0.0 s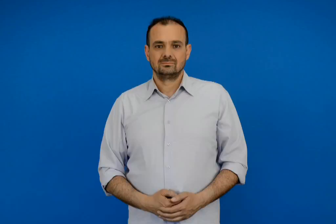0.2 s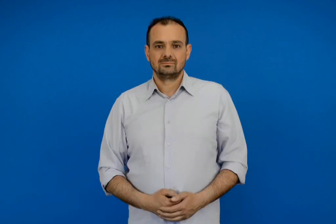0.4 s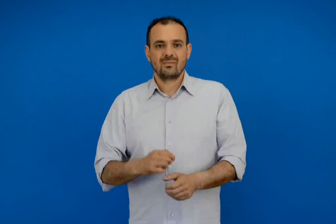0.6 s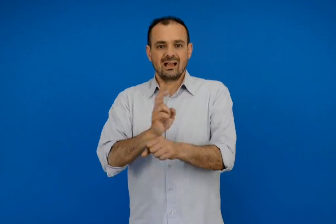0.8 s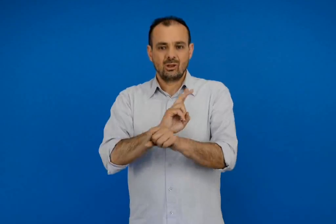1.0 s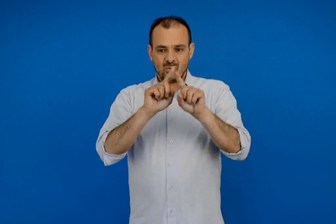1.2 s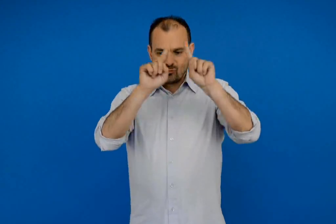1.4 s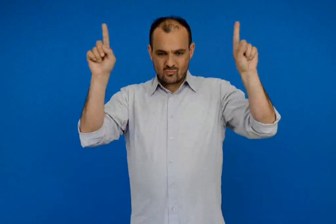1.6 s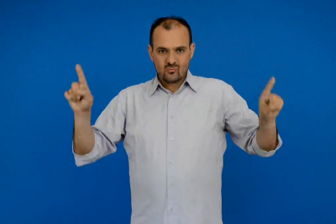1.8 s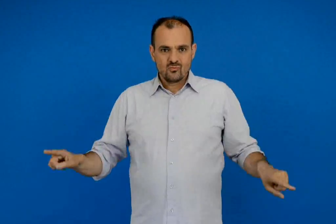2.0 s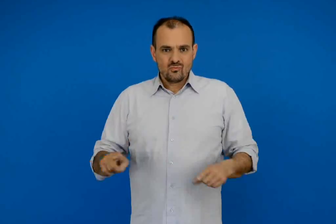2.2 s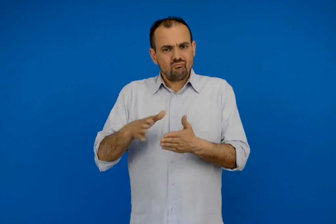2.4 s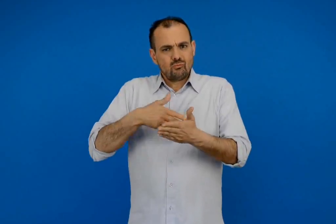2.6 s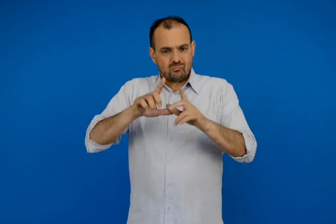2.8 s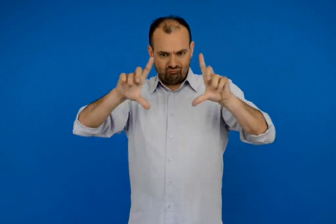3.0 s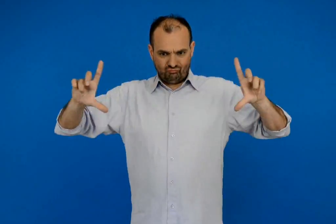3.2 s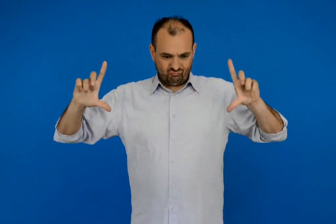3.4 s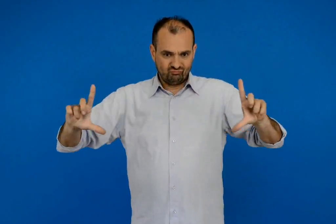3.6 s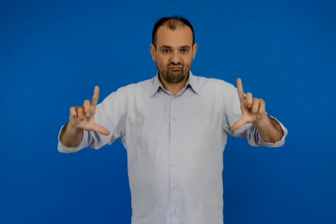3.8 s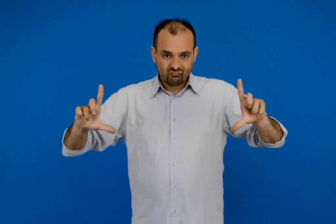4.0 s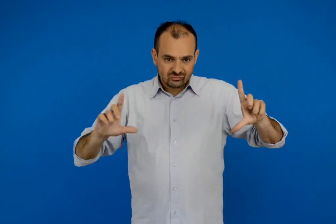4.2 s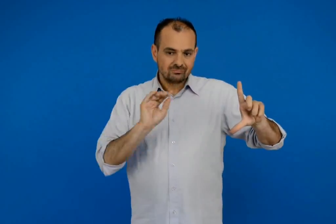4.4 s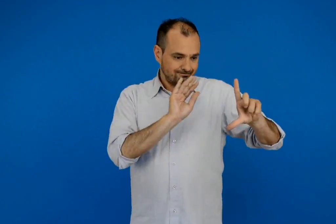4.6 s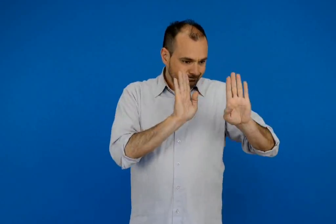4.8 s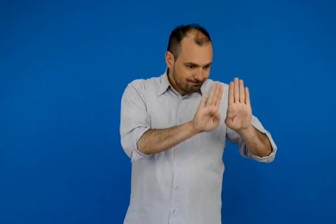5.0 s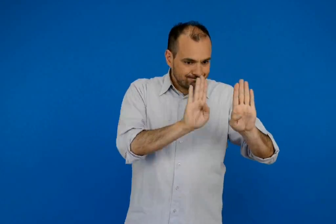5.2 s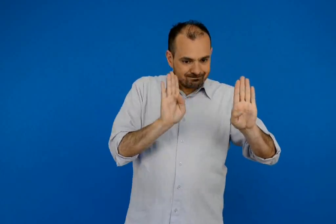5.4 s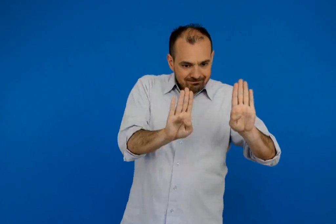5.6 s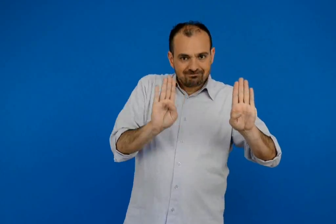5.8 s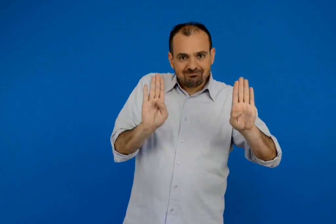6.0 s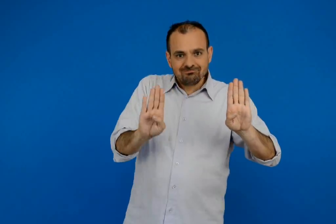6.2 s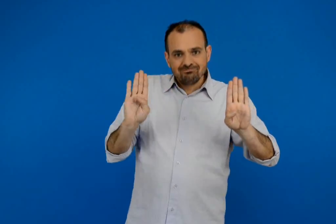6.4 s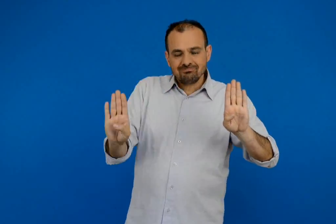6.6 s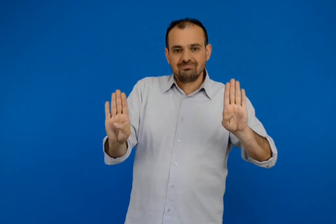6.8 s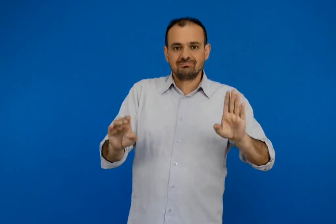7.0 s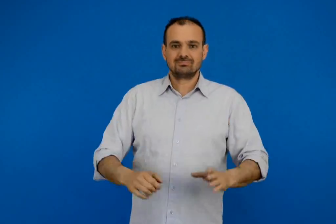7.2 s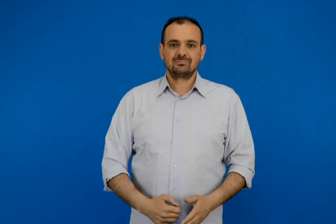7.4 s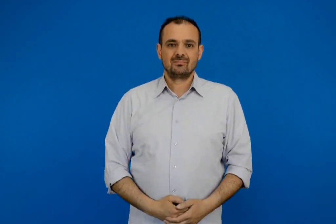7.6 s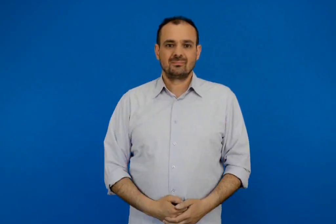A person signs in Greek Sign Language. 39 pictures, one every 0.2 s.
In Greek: κόλλησε την καθεμιά σε χρωματιστό χαρτόνι
